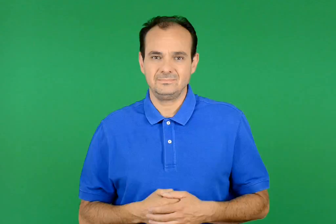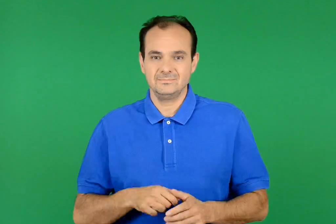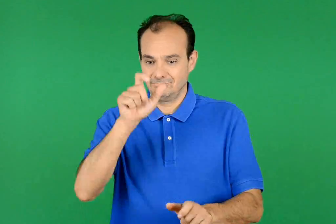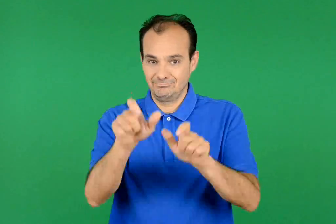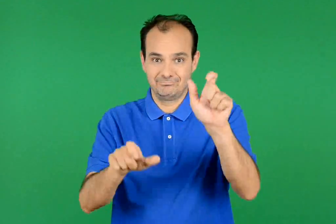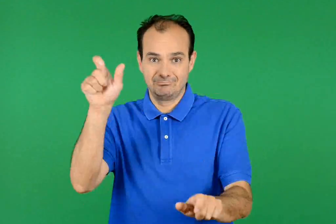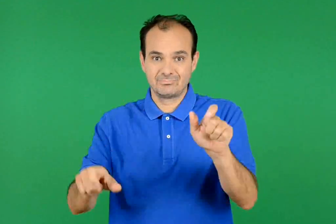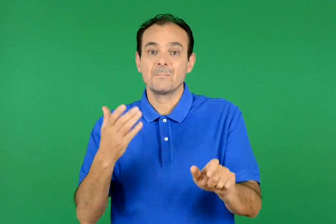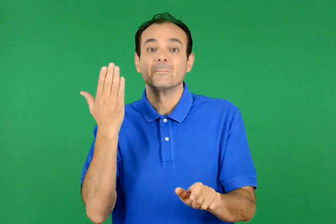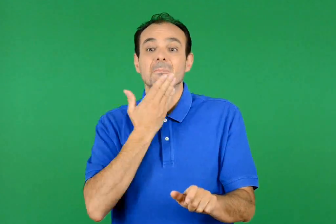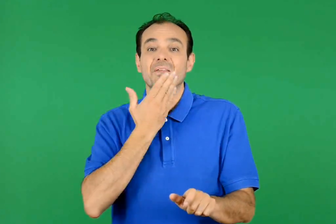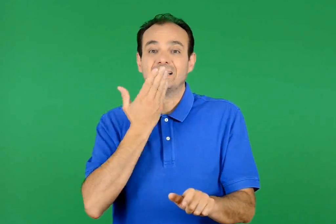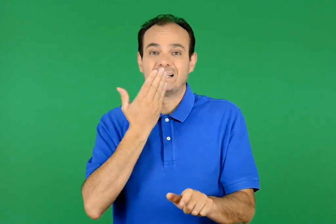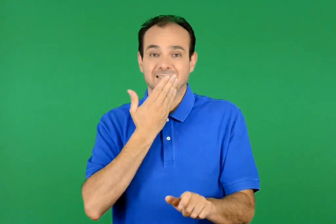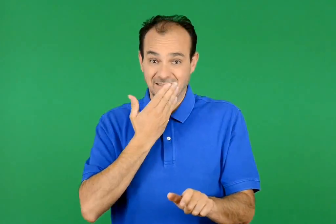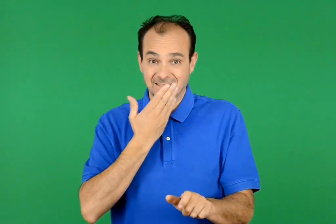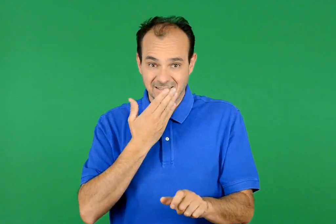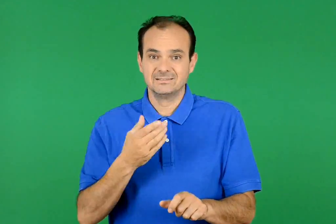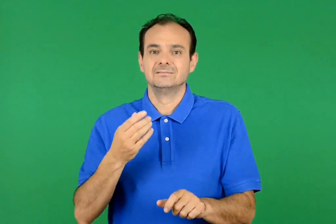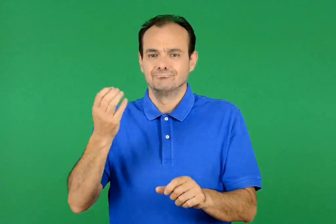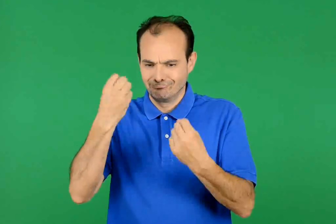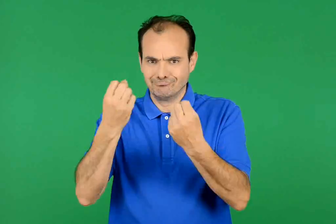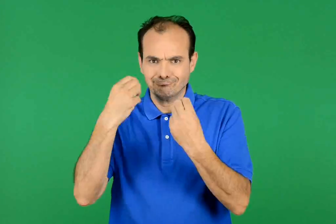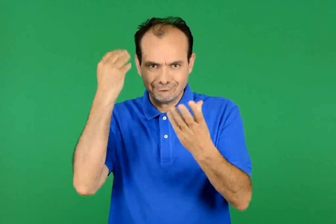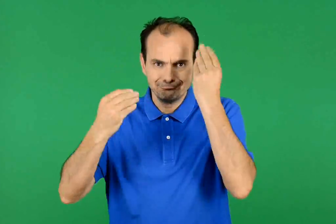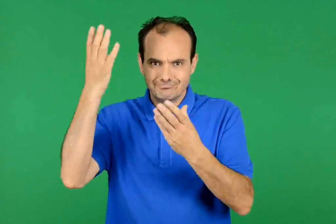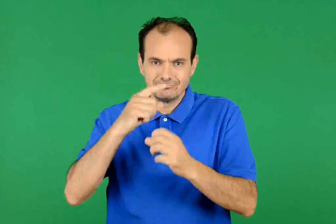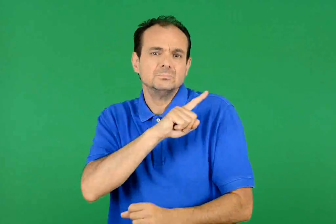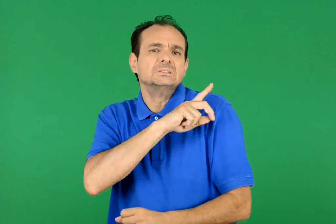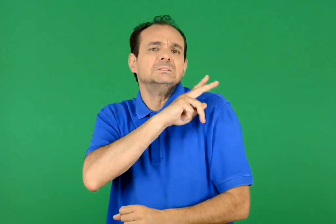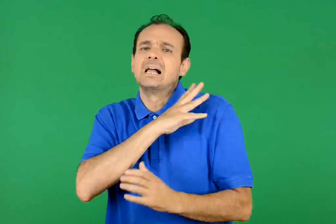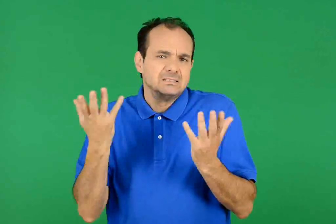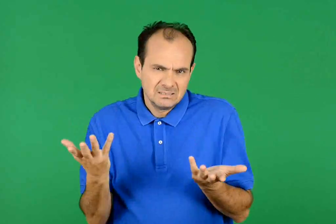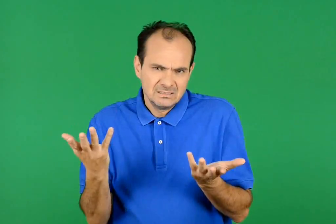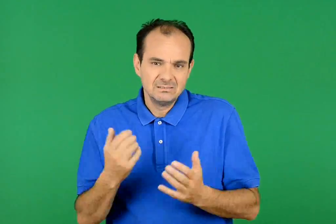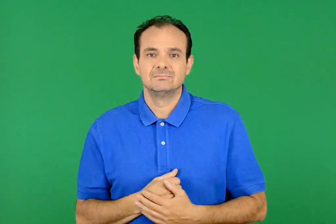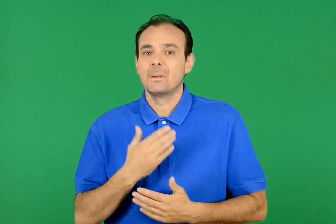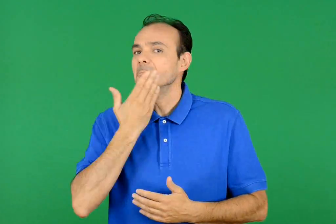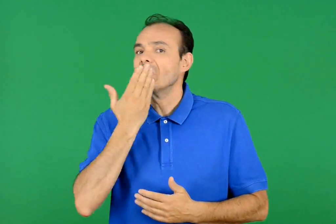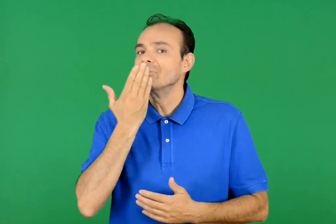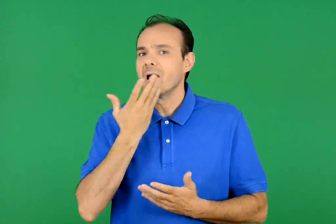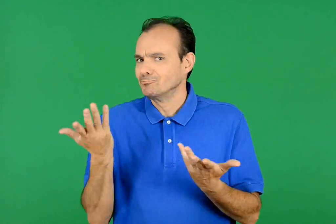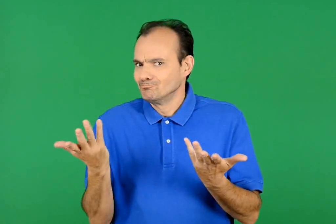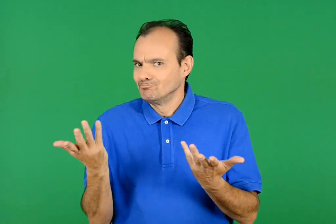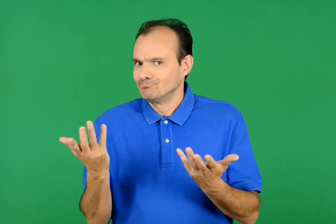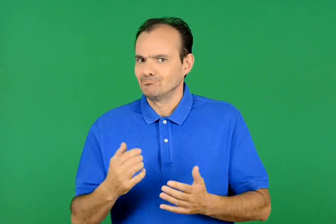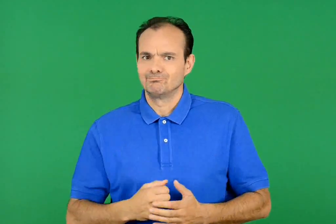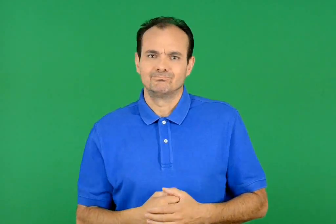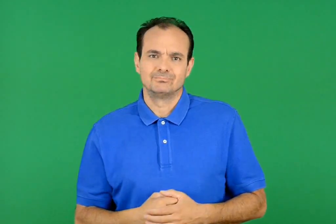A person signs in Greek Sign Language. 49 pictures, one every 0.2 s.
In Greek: σε ποιο μάθημα και σε ποια τάξη το διδάσκονταν οι μαθητές ;
